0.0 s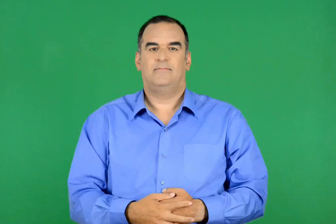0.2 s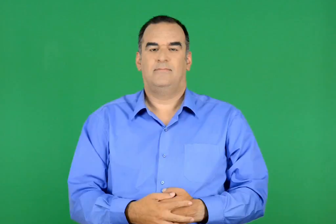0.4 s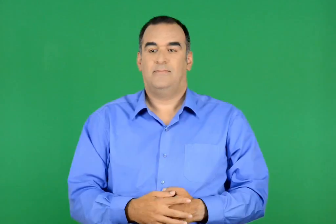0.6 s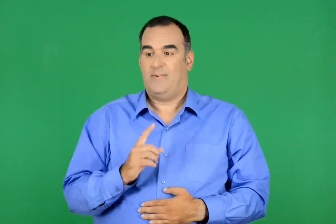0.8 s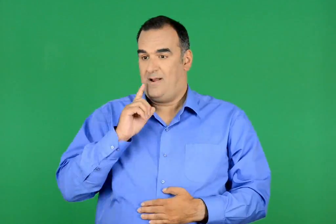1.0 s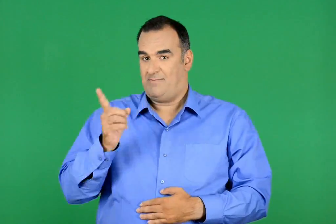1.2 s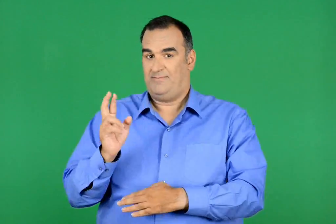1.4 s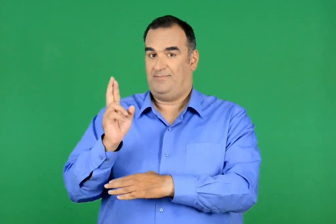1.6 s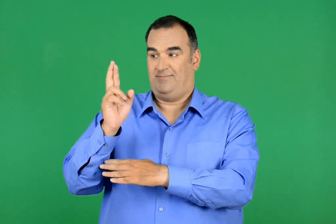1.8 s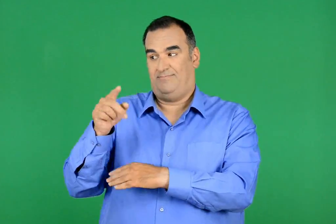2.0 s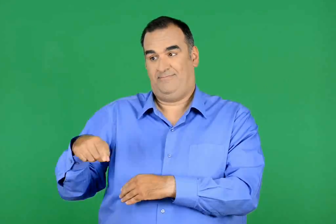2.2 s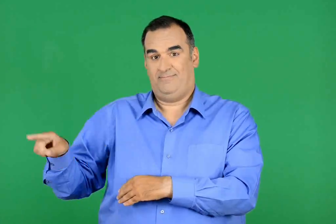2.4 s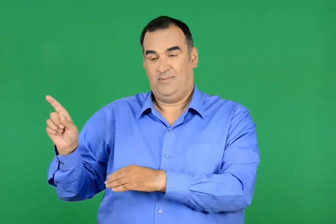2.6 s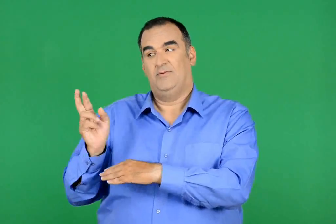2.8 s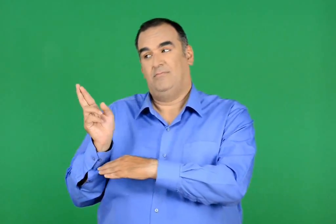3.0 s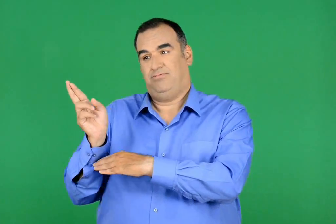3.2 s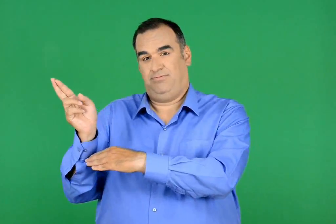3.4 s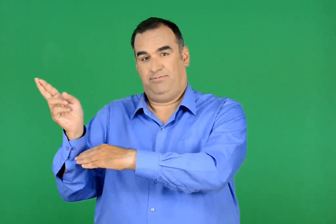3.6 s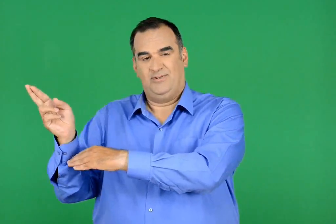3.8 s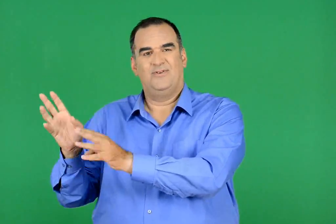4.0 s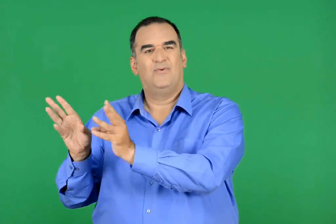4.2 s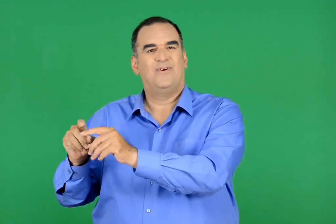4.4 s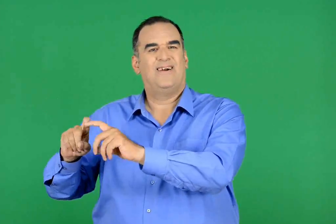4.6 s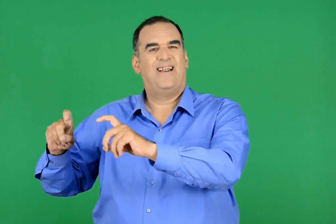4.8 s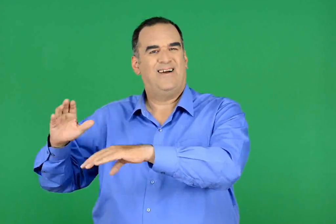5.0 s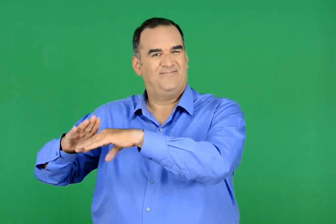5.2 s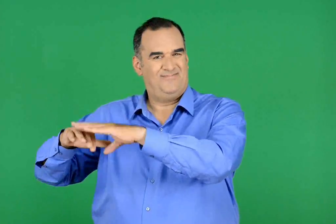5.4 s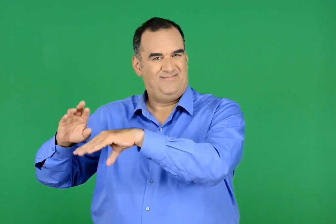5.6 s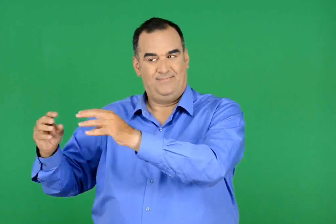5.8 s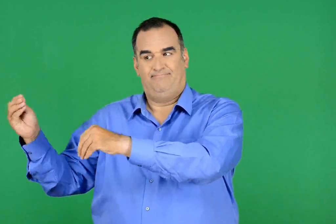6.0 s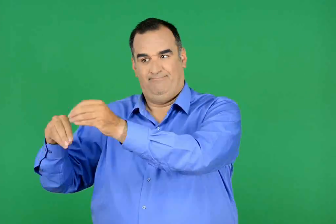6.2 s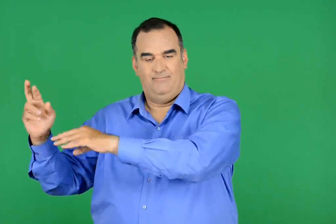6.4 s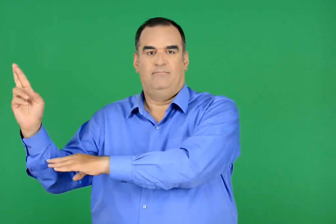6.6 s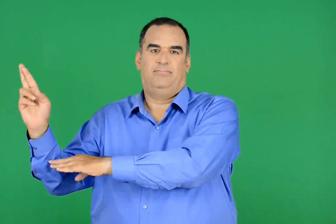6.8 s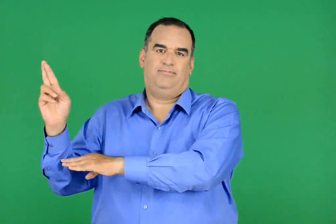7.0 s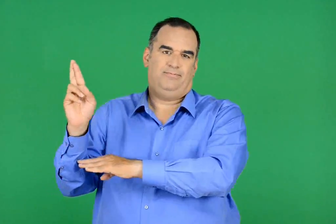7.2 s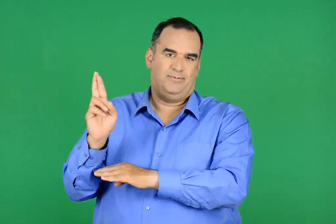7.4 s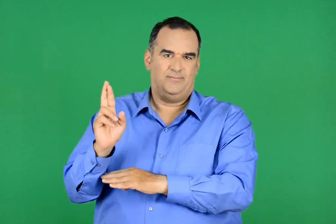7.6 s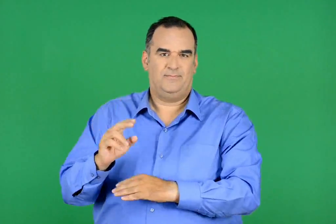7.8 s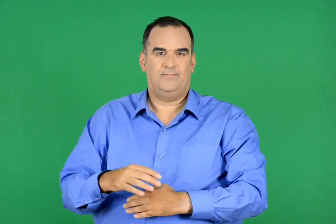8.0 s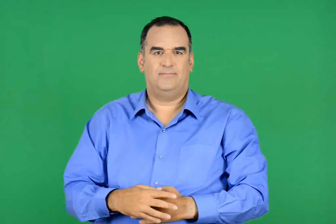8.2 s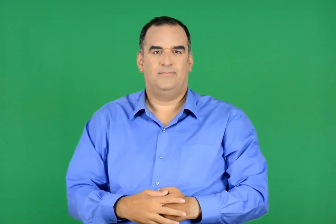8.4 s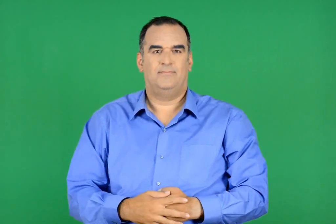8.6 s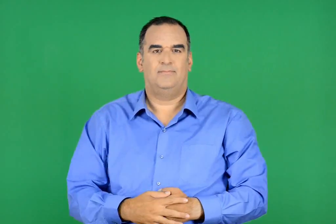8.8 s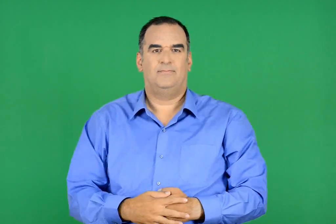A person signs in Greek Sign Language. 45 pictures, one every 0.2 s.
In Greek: στείλαμε το διαστημόπλοιο µας να µας φέρει τα υλικά που µας χρειάζονται για το χτίσιμο
